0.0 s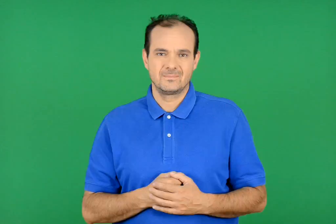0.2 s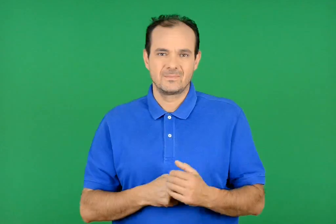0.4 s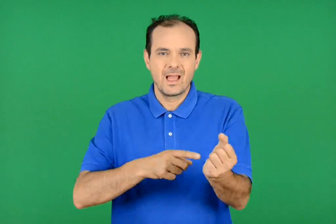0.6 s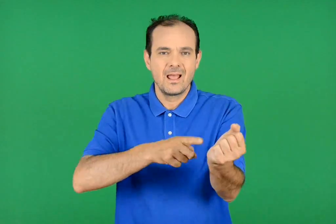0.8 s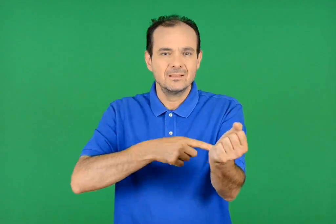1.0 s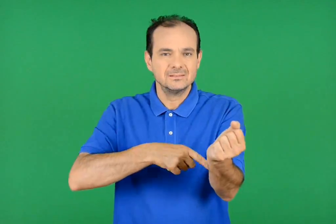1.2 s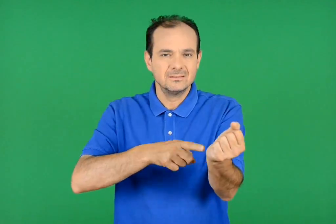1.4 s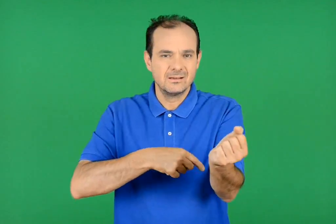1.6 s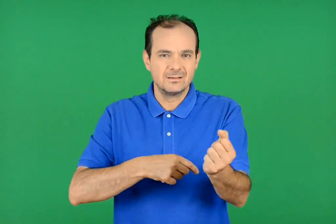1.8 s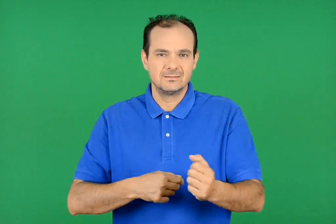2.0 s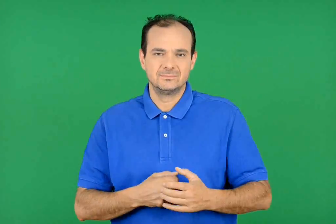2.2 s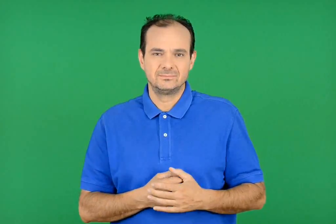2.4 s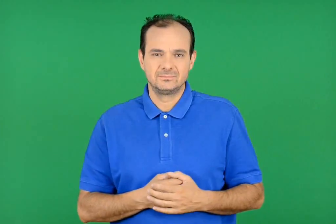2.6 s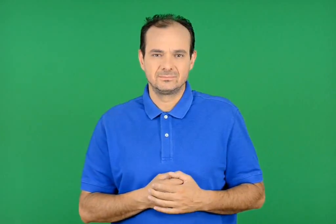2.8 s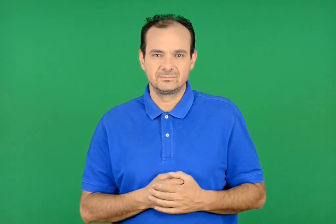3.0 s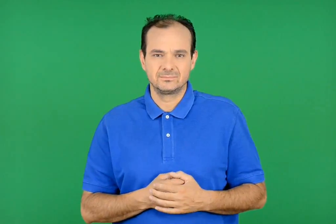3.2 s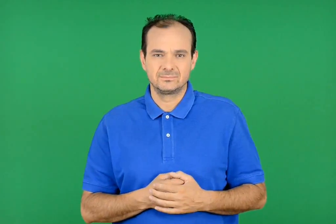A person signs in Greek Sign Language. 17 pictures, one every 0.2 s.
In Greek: χαρακτηριστικά
